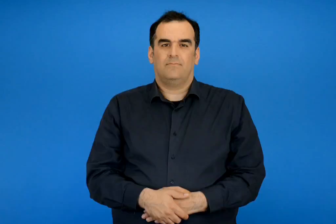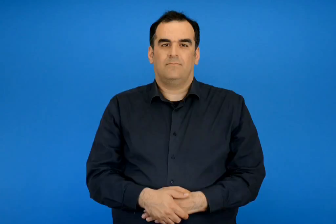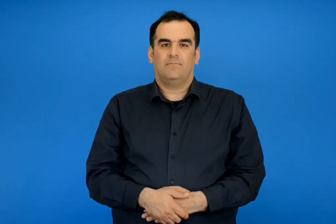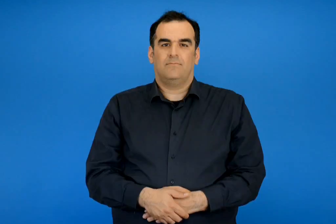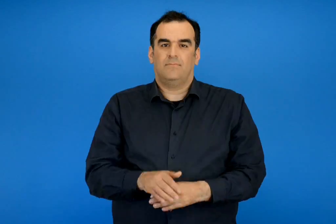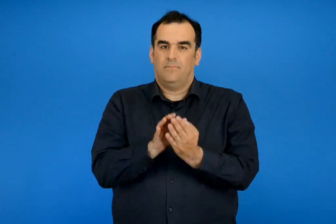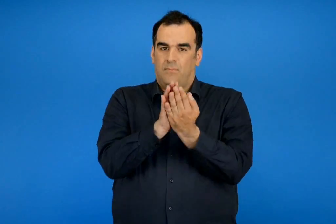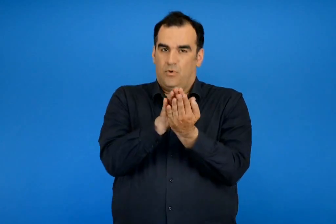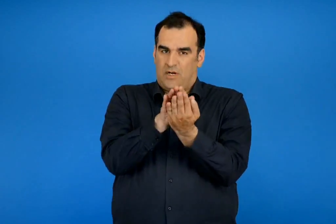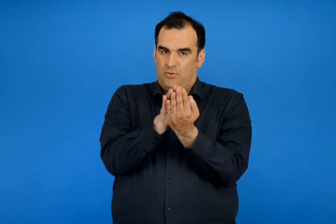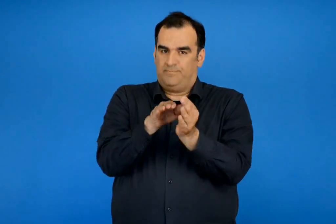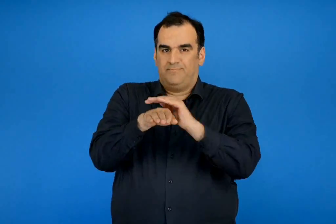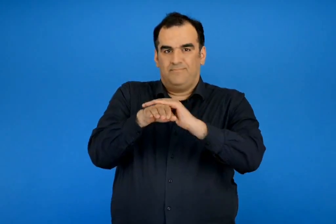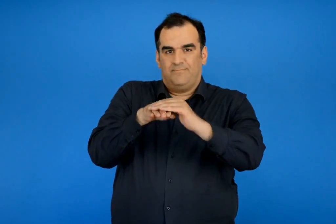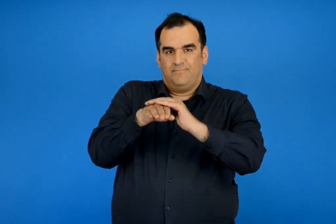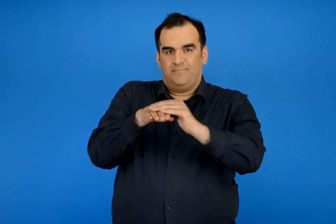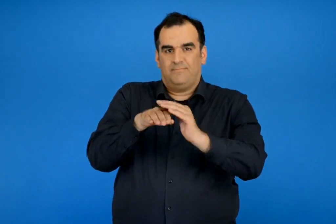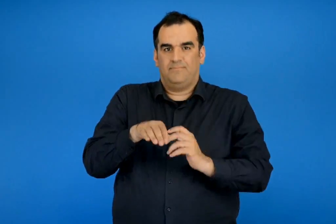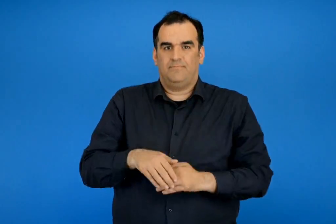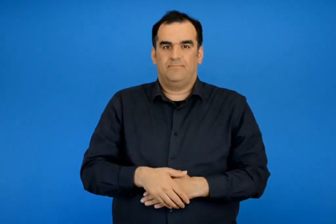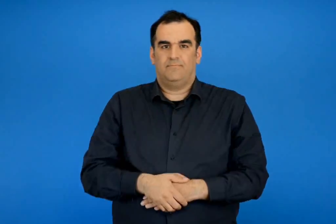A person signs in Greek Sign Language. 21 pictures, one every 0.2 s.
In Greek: όστρακο
